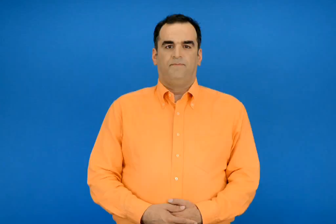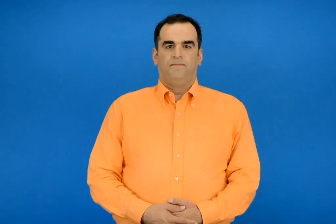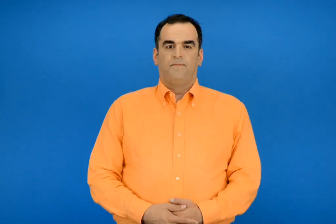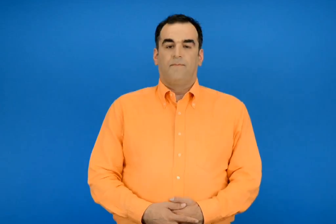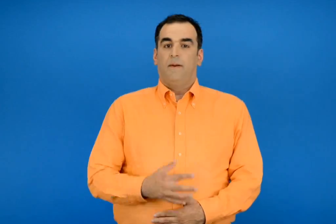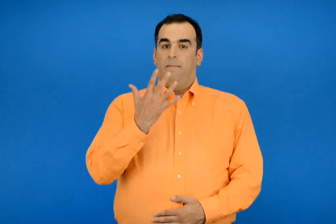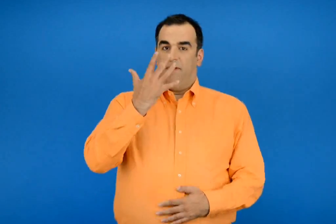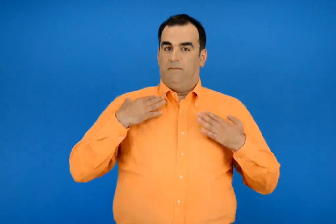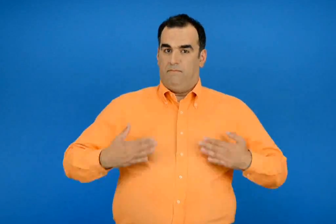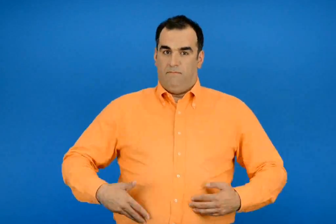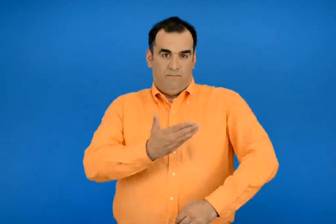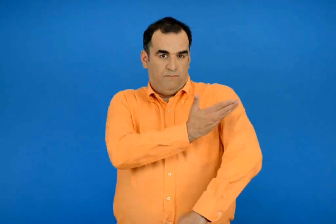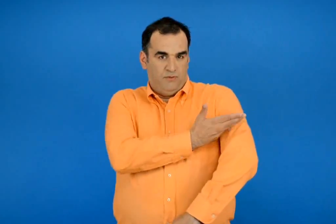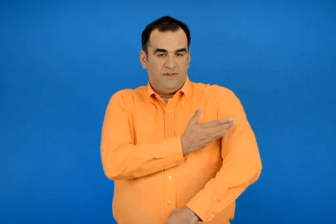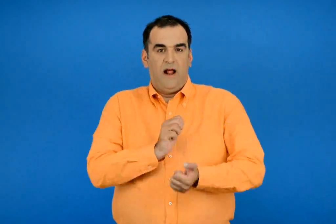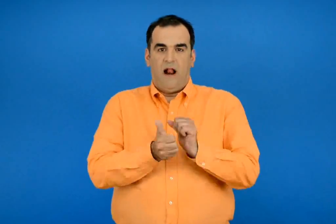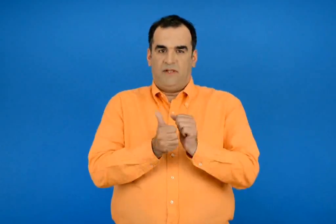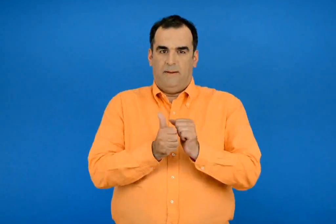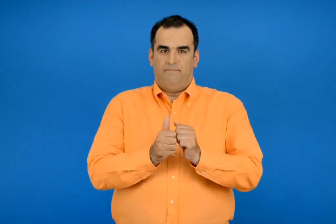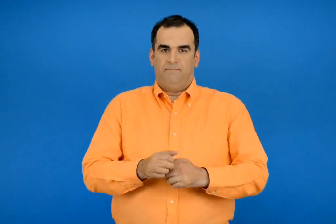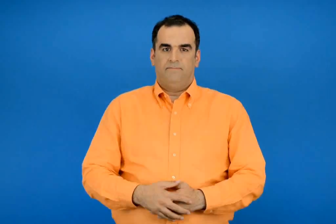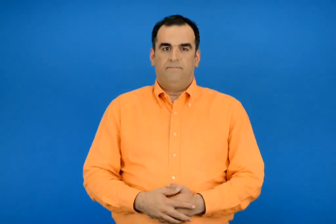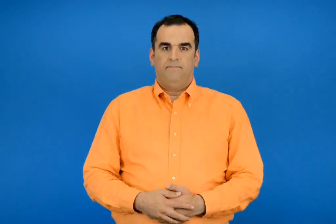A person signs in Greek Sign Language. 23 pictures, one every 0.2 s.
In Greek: 5 αθλητικά μπλουζάκια
